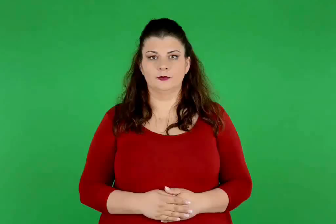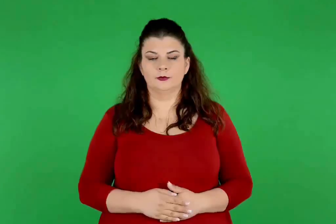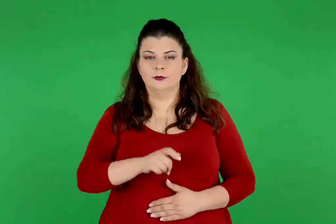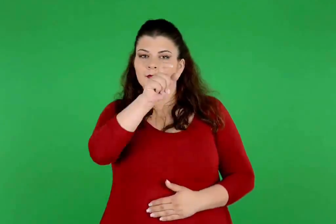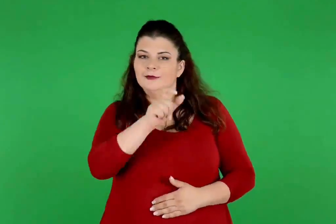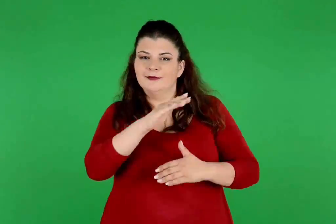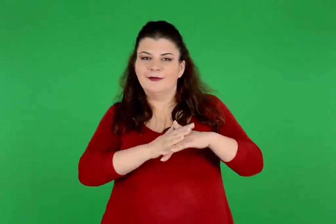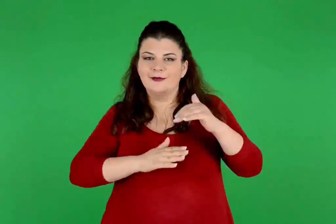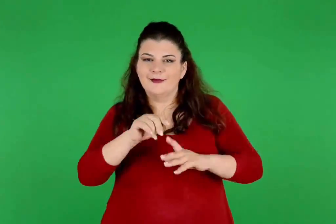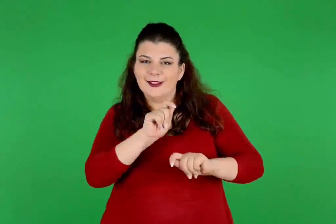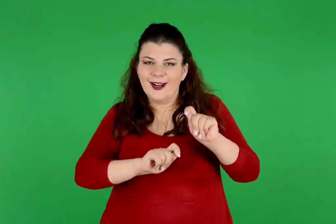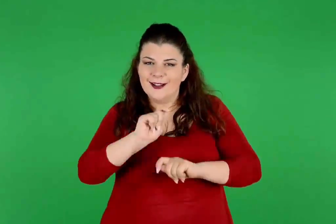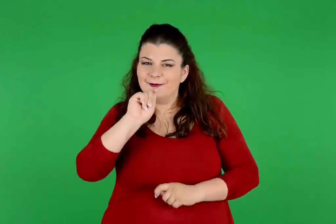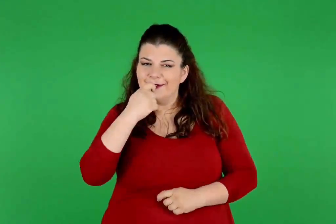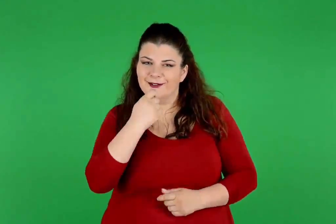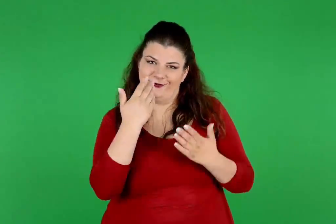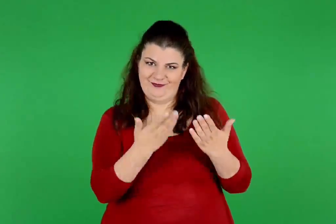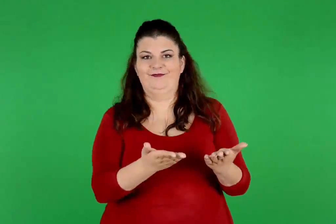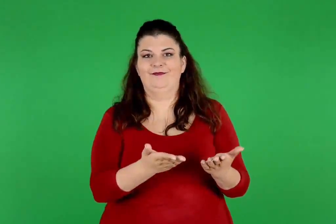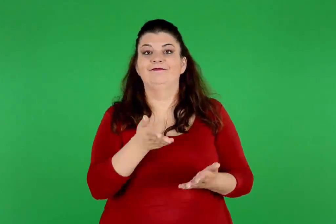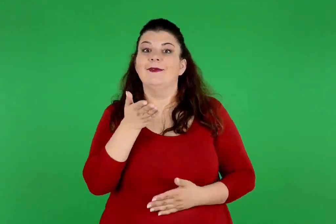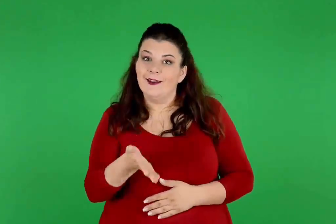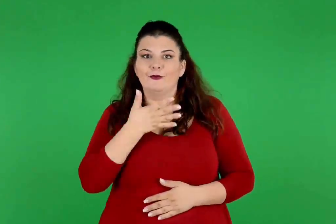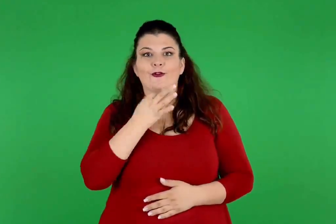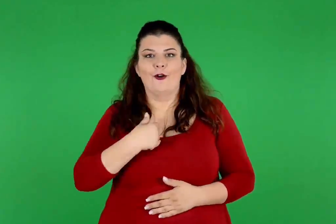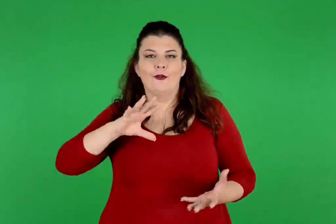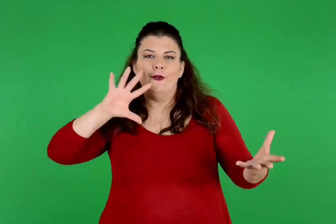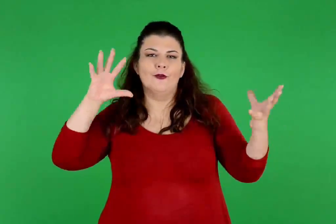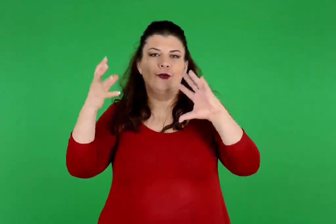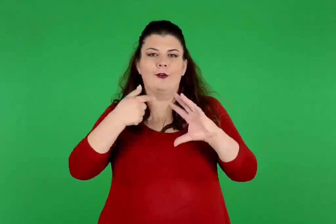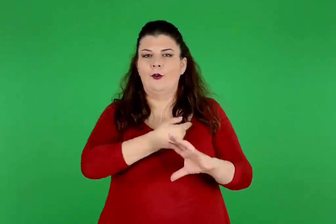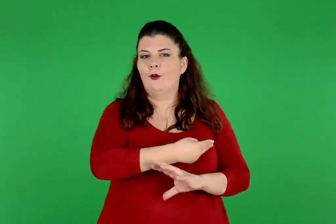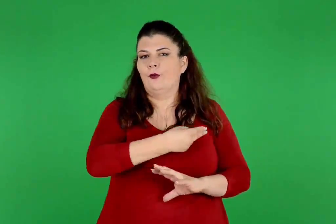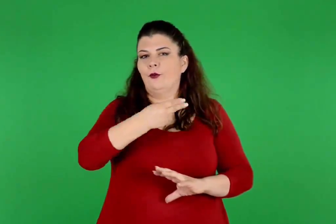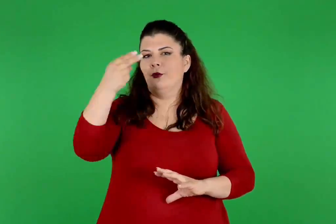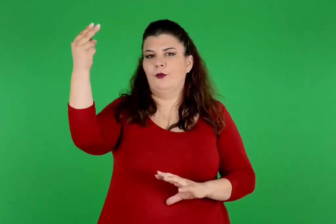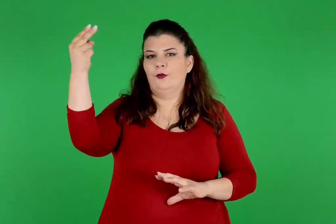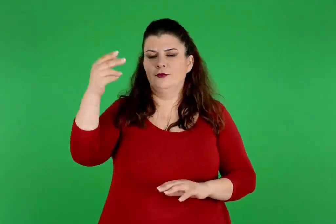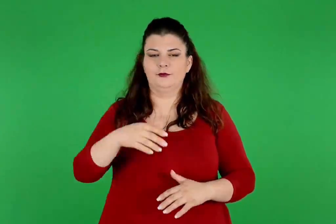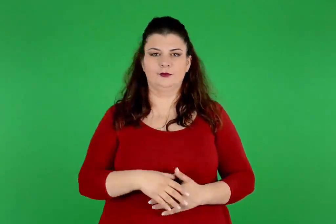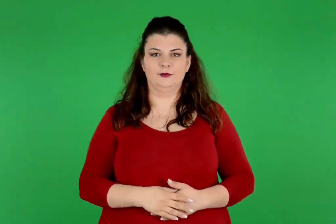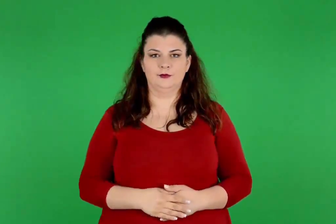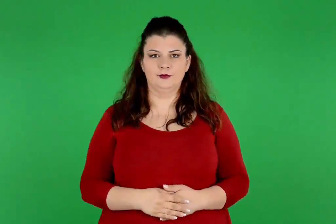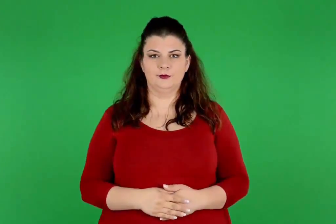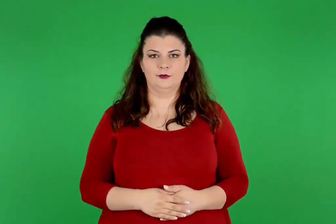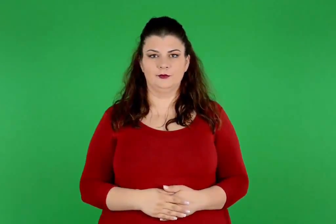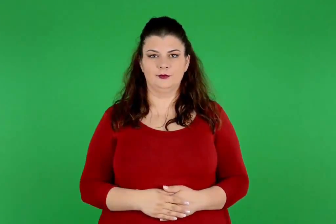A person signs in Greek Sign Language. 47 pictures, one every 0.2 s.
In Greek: να το μυστικό του καλλιτέχνη. να γιατί είμαι πασίγνωστη σε όλο τον κόσμο
